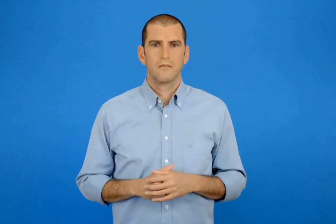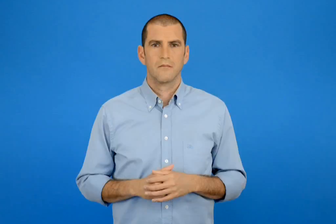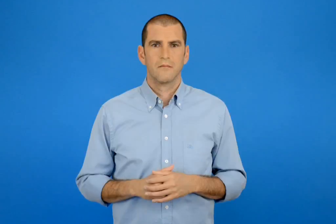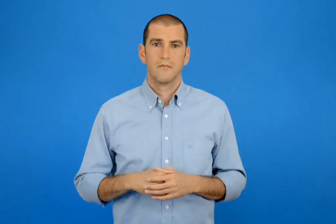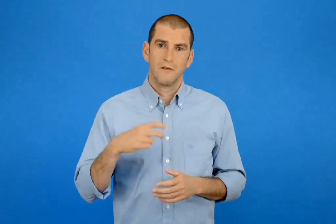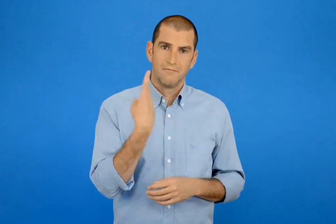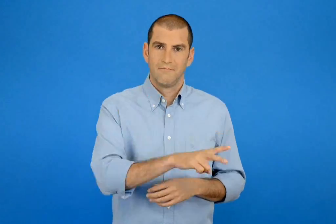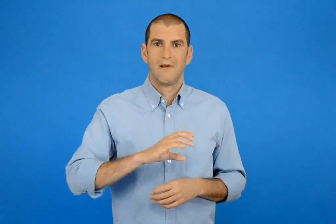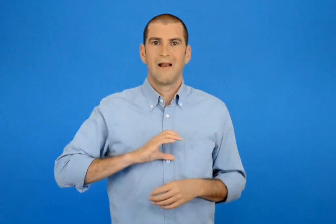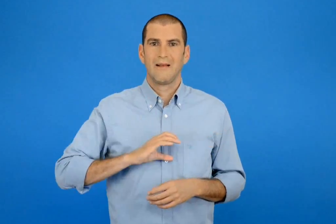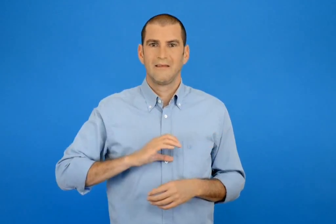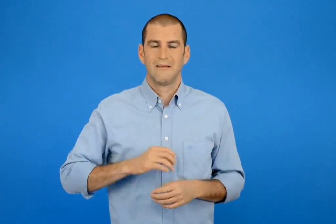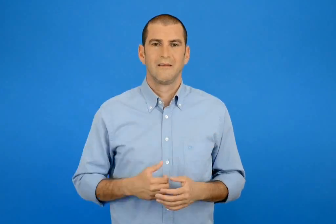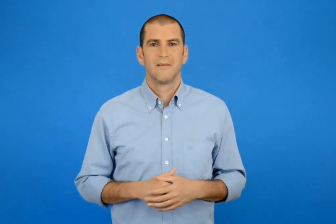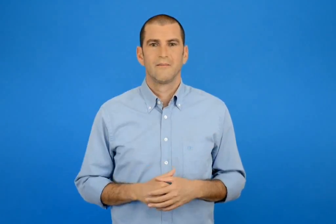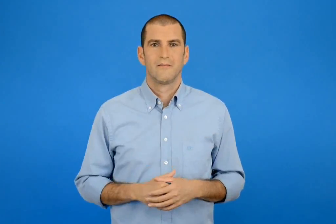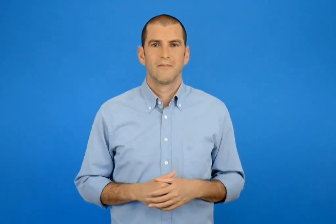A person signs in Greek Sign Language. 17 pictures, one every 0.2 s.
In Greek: της ελένης
